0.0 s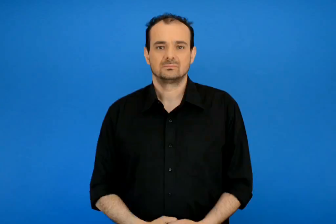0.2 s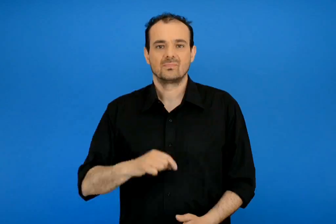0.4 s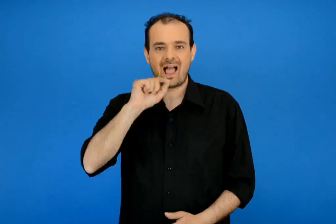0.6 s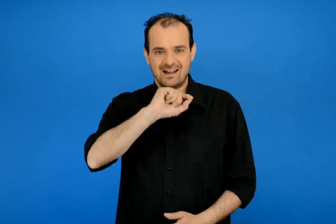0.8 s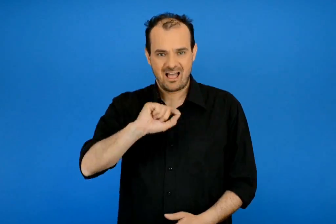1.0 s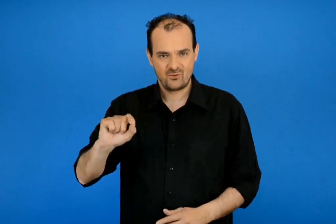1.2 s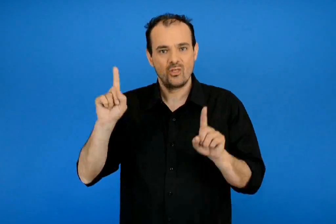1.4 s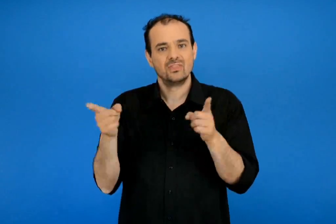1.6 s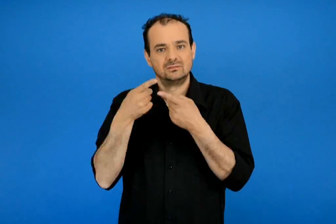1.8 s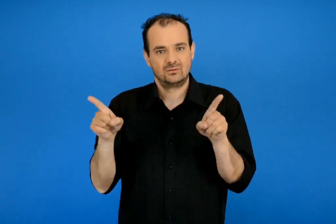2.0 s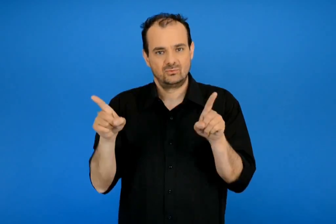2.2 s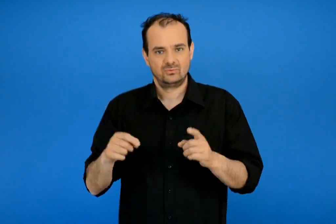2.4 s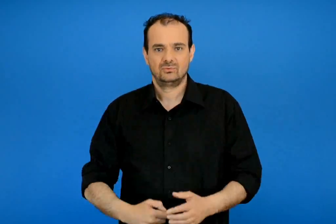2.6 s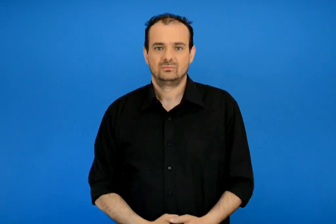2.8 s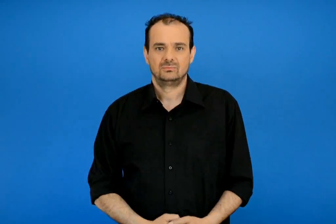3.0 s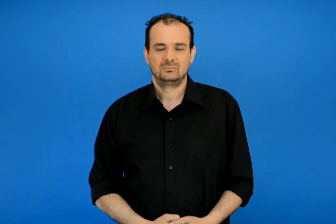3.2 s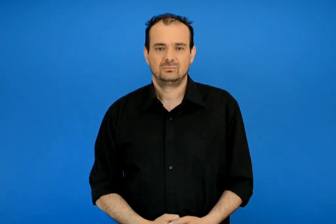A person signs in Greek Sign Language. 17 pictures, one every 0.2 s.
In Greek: γραφείο δάσκαλων
